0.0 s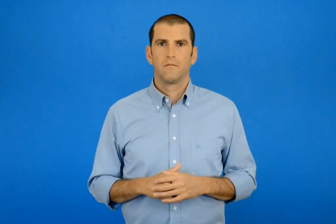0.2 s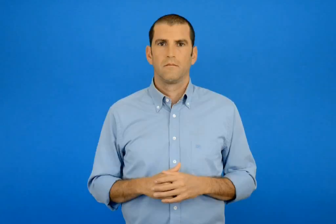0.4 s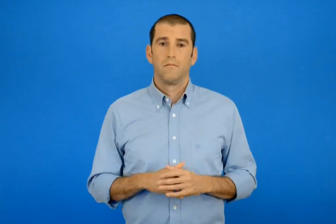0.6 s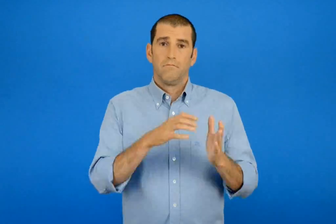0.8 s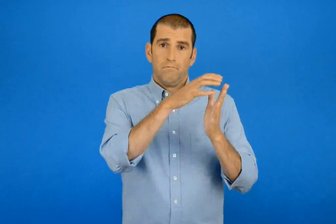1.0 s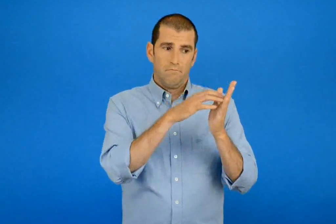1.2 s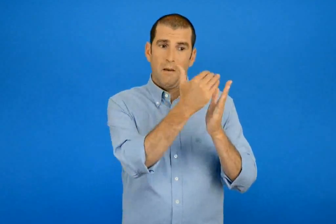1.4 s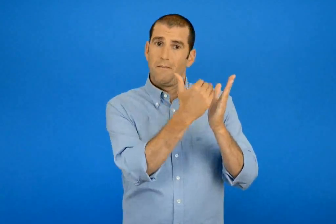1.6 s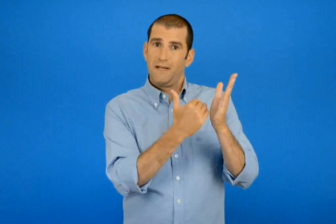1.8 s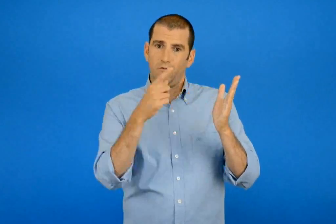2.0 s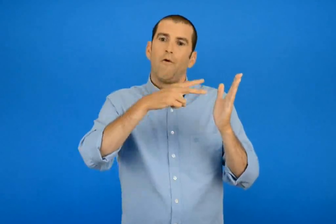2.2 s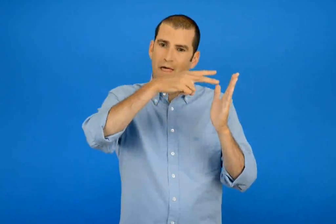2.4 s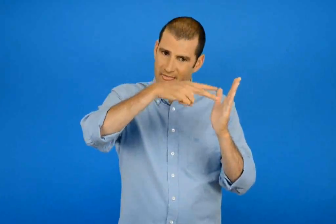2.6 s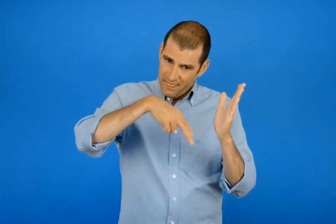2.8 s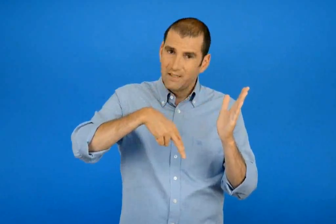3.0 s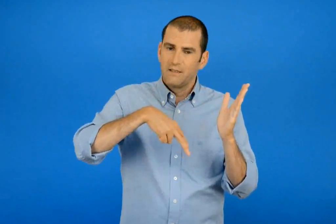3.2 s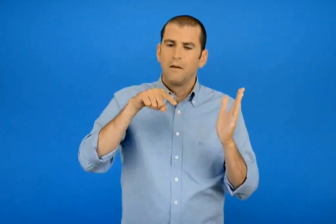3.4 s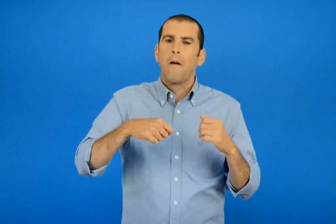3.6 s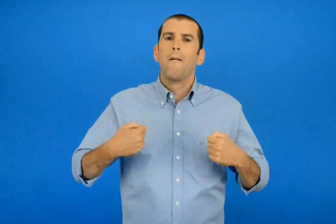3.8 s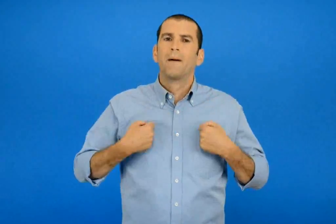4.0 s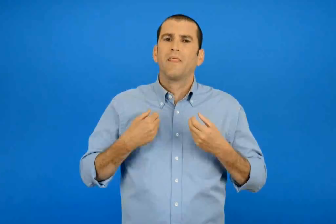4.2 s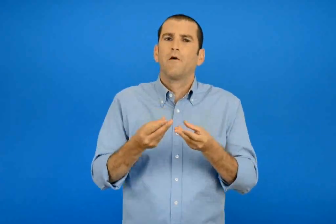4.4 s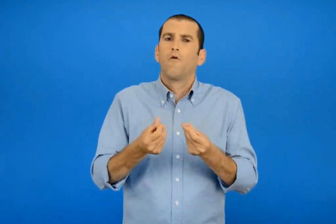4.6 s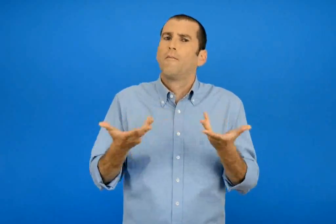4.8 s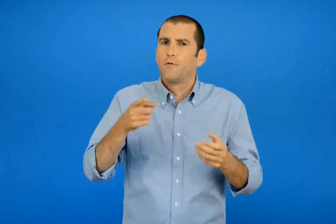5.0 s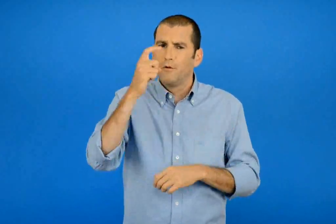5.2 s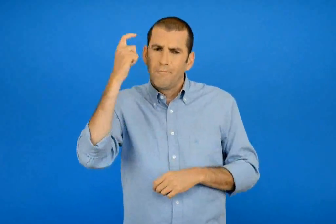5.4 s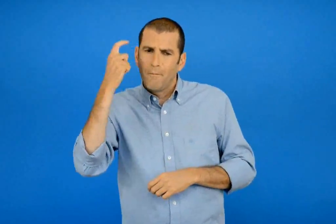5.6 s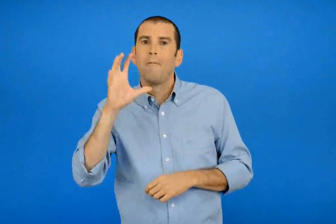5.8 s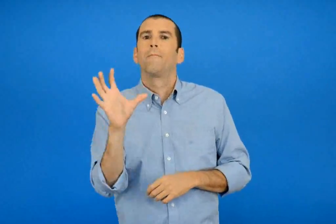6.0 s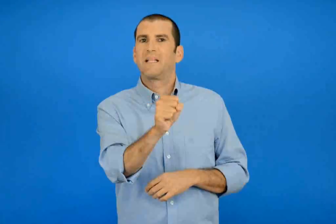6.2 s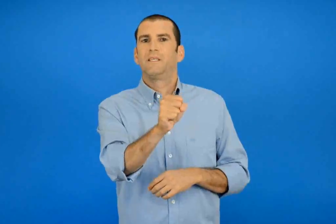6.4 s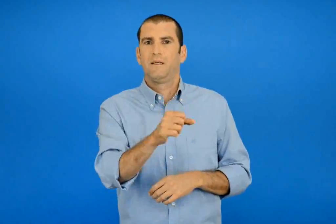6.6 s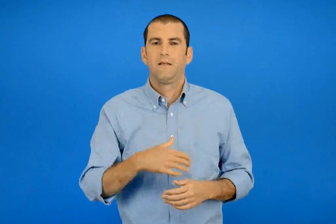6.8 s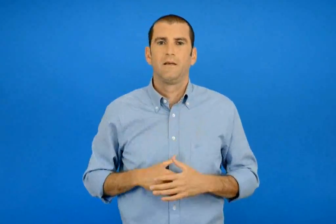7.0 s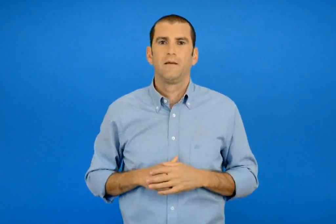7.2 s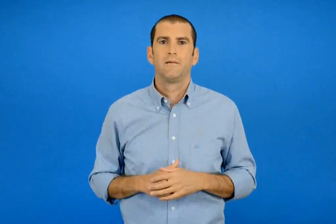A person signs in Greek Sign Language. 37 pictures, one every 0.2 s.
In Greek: διάβασε παρακάτω και μάντεψε πως παίζεται το παιχνίδι
